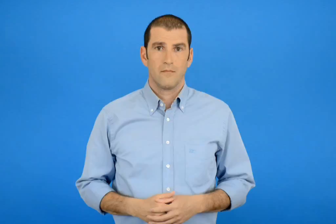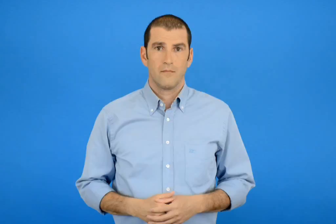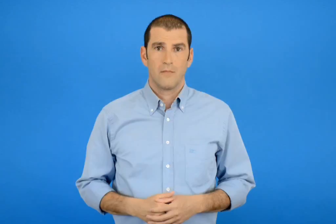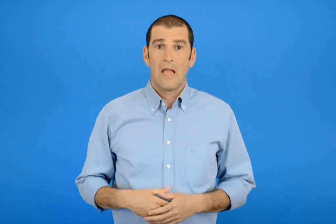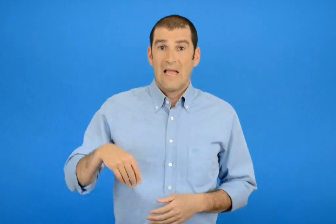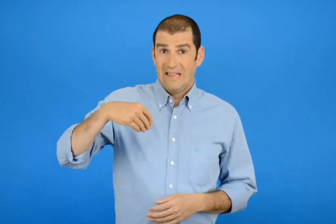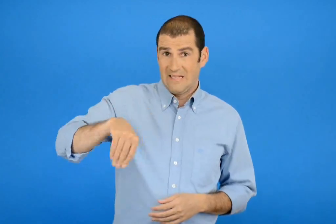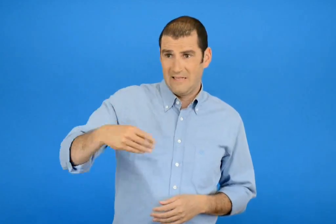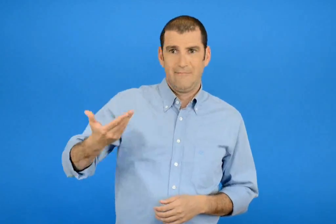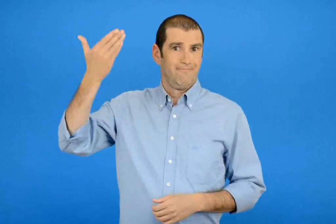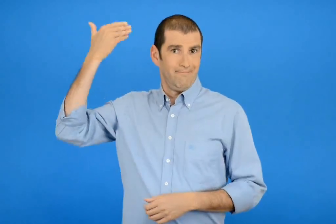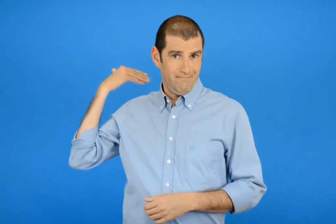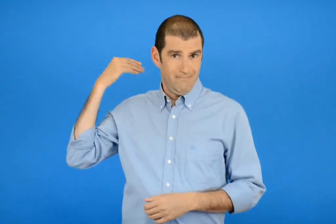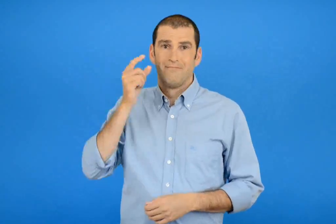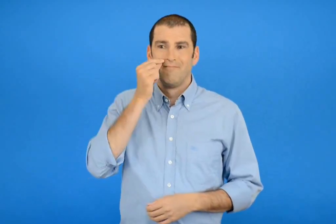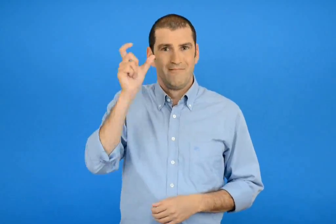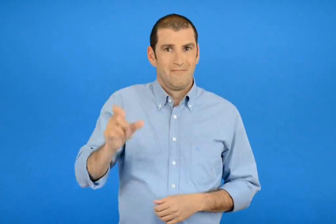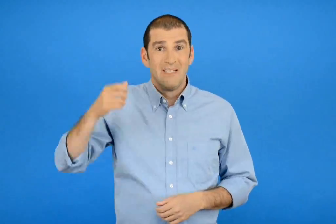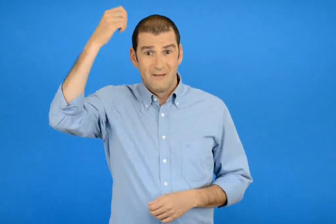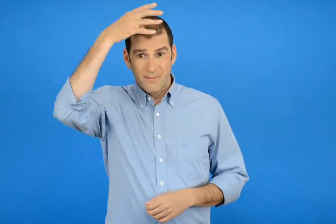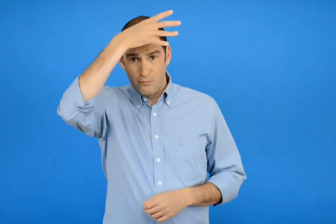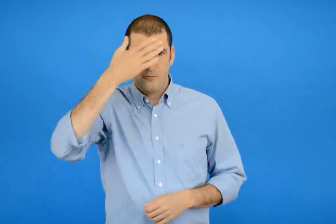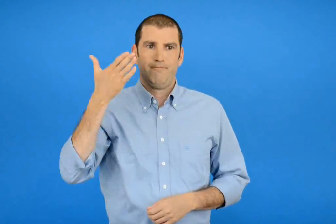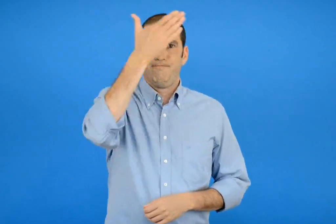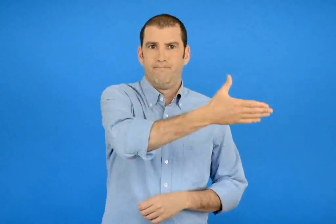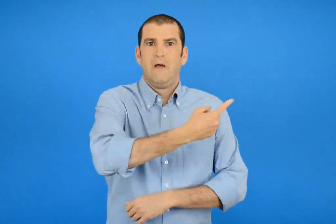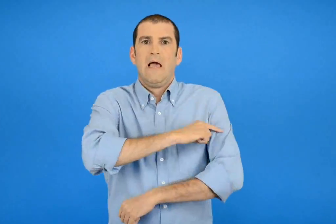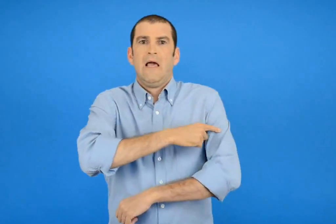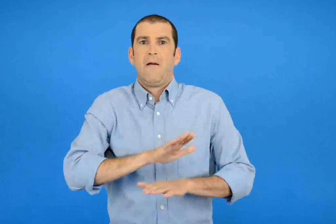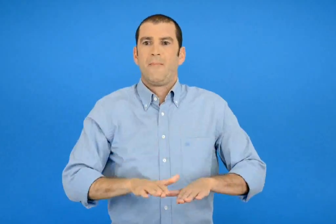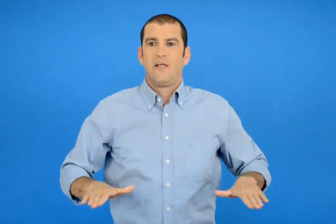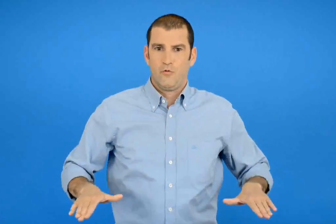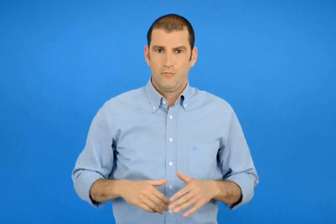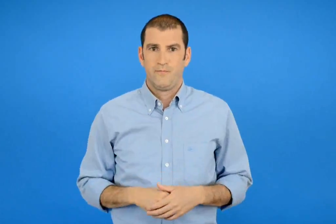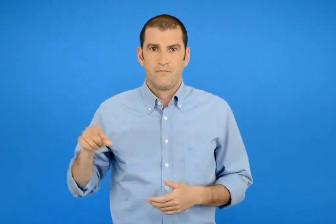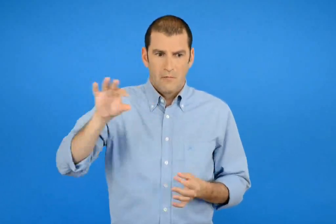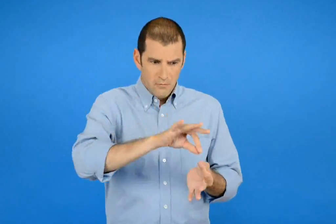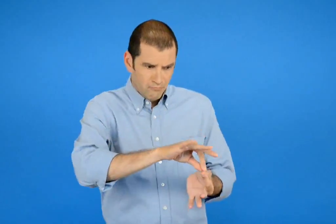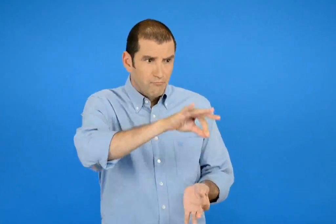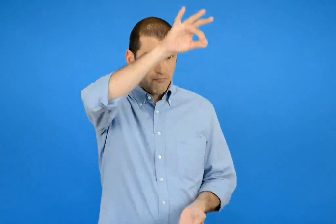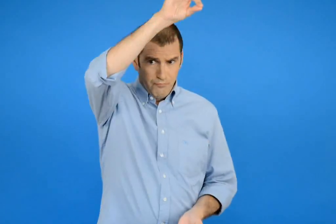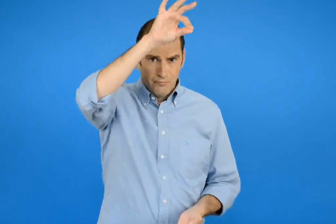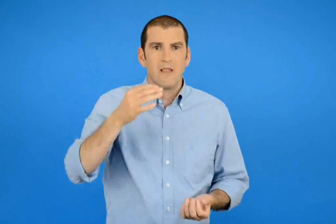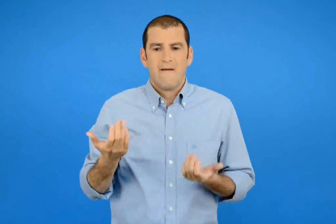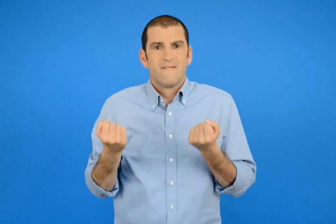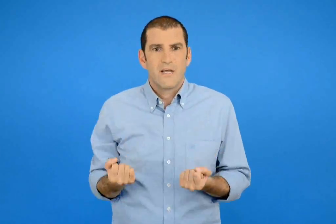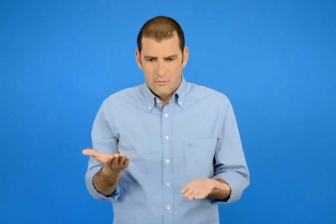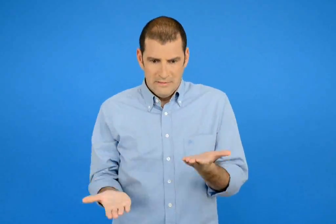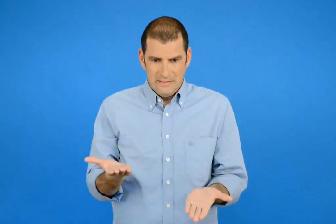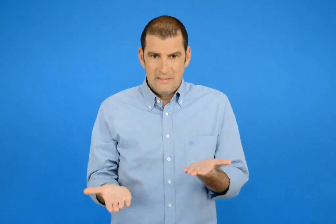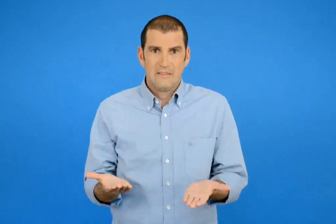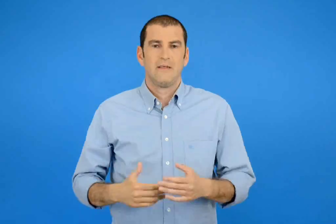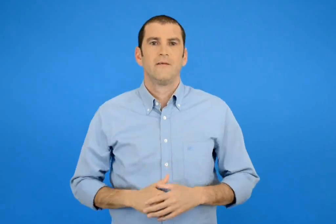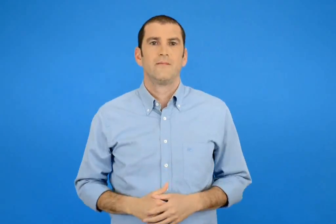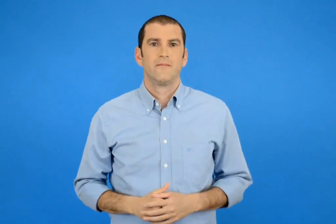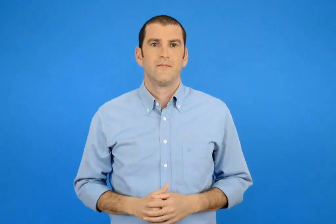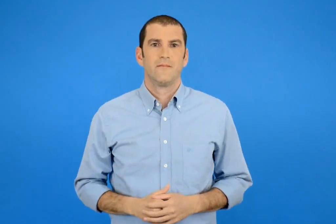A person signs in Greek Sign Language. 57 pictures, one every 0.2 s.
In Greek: ο σπύρος πήγε την προηγουμένη τρίτη στον παιδίατρο τον μέτρησε στο ύψος και τον ζύγισε στο βάρος
